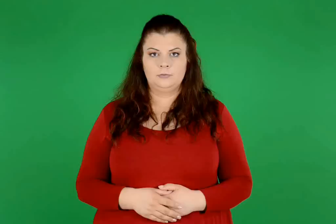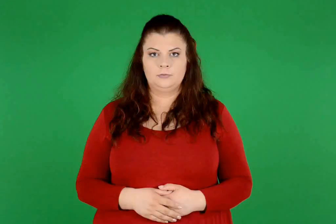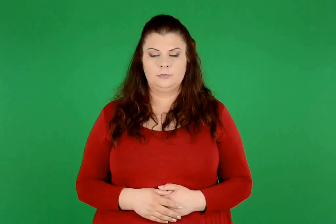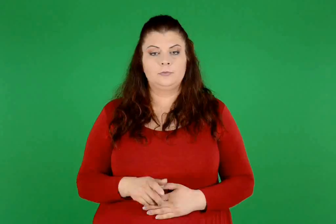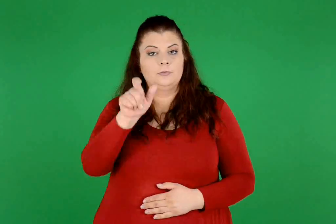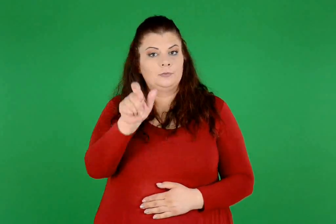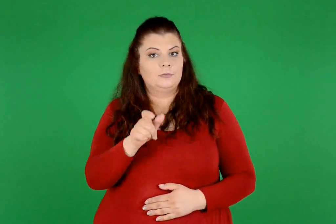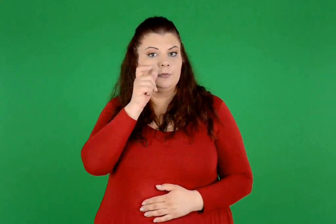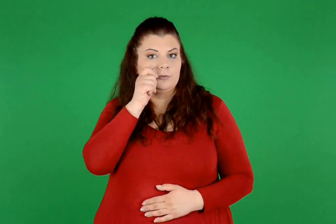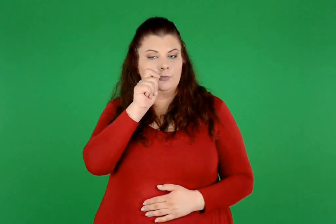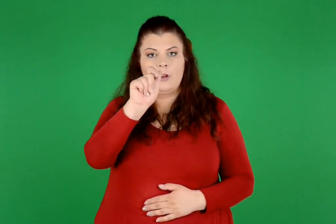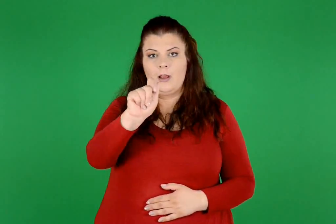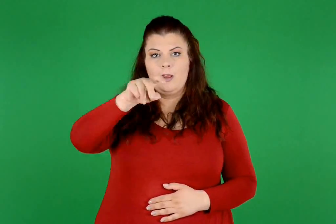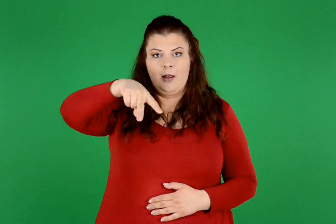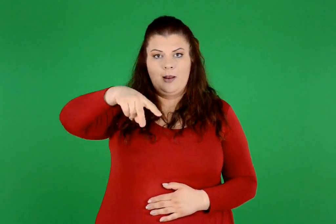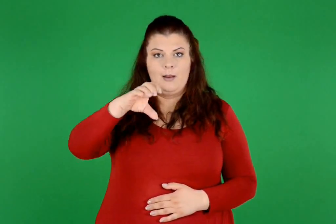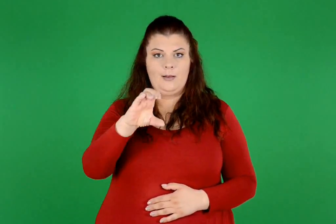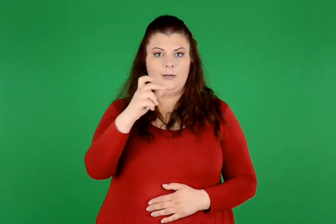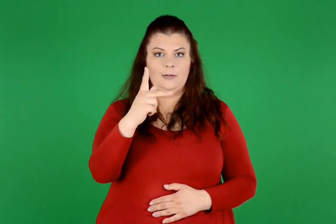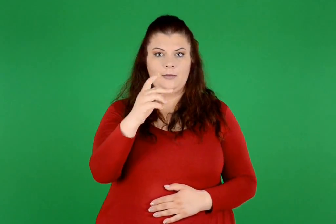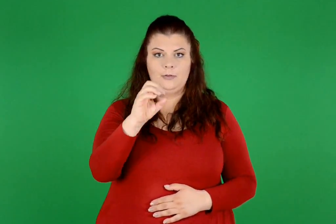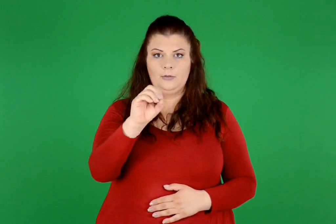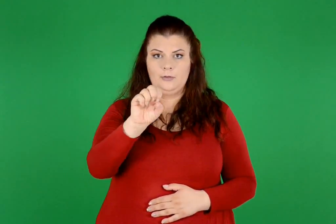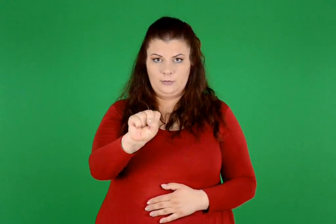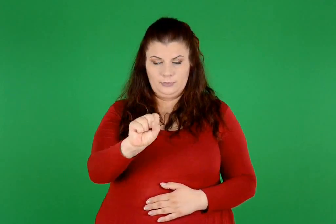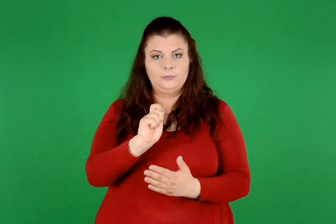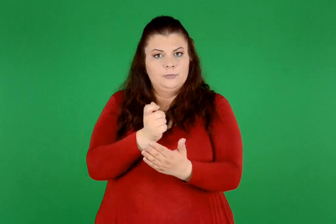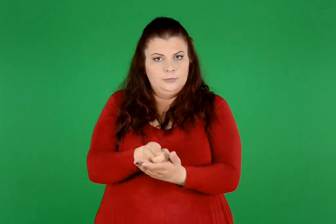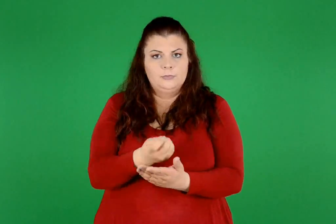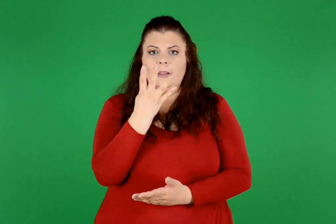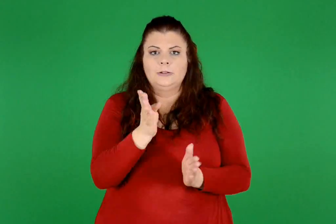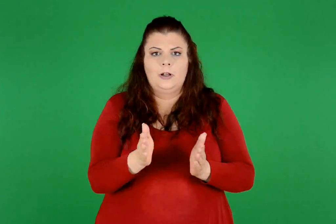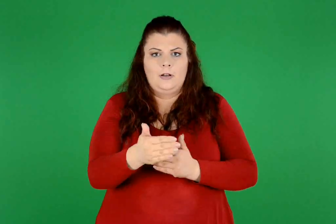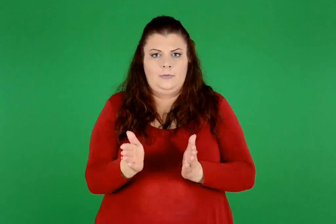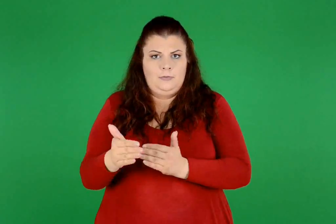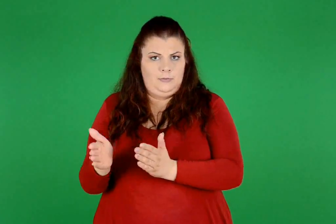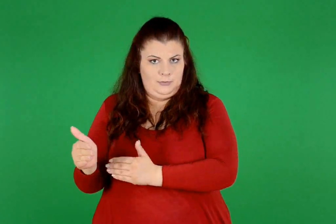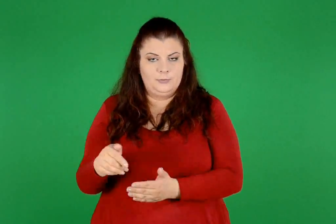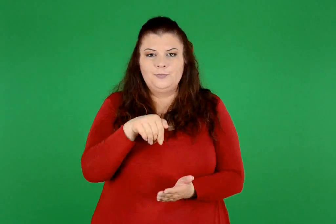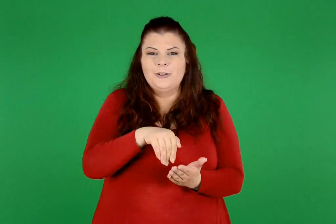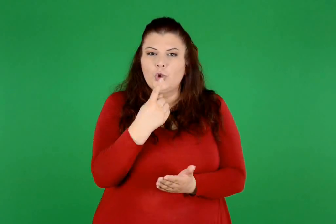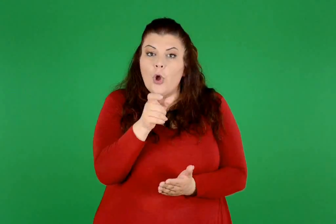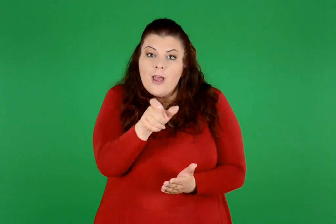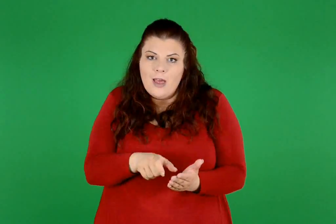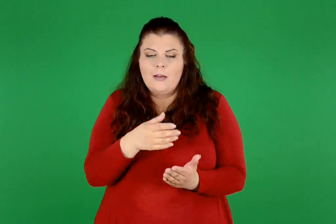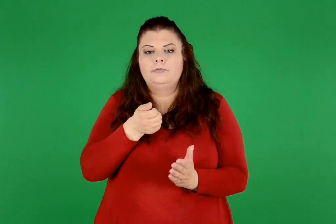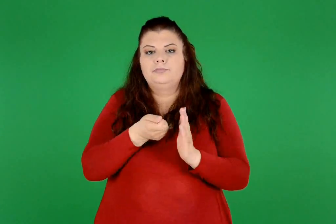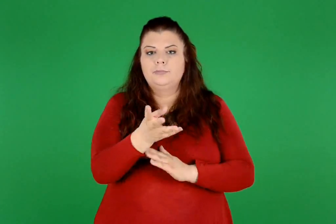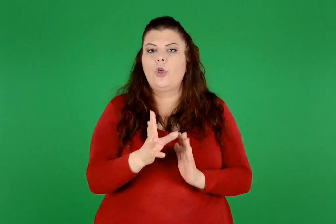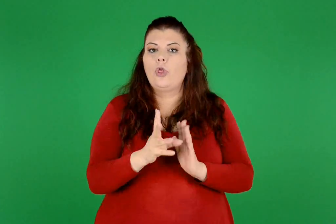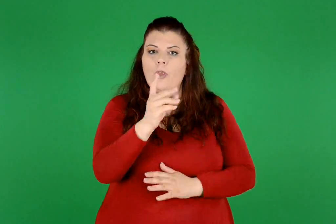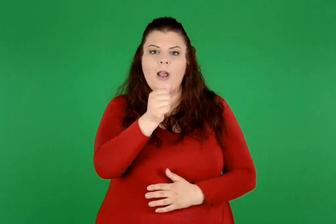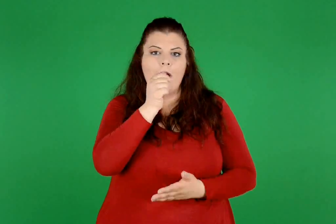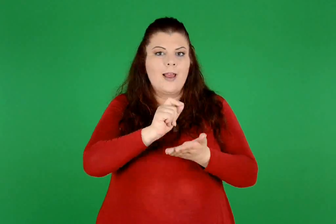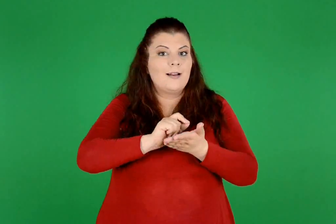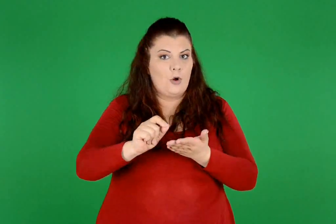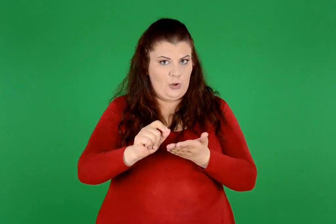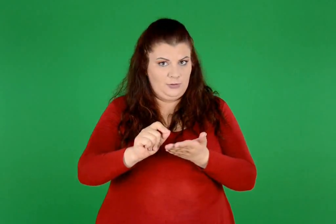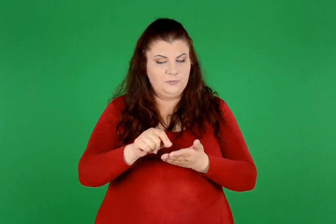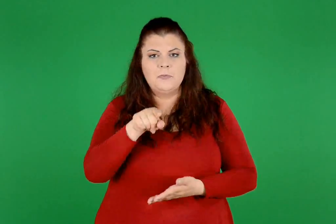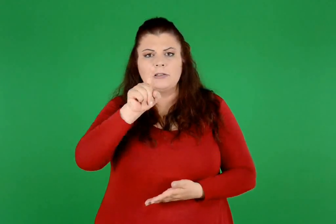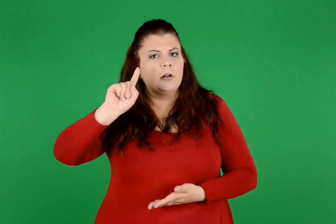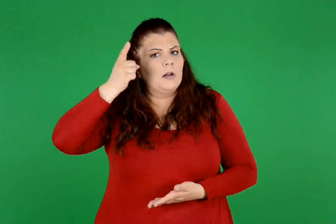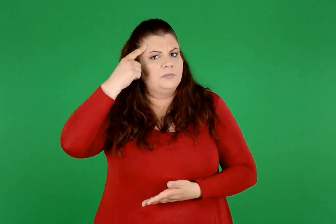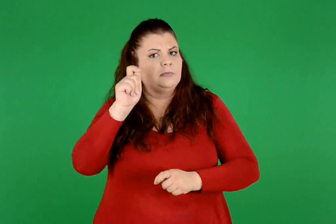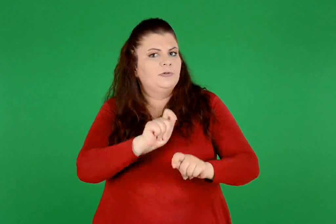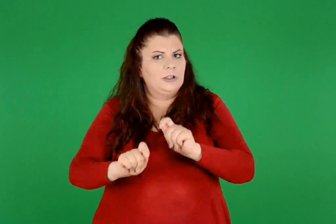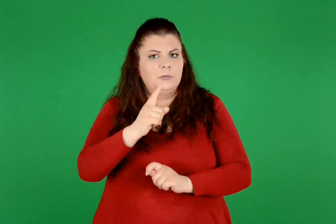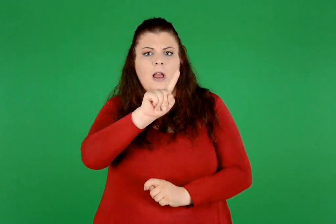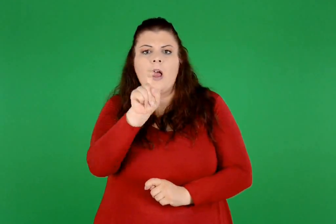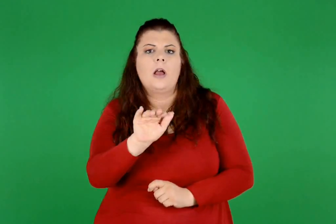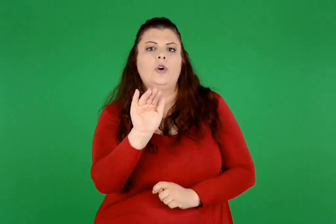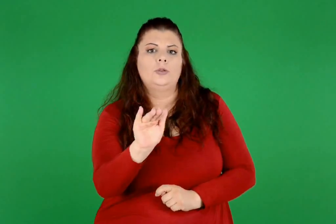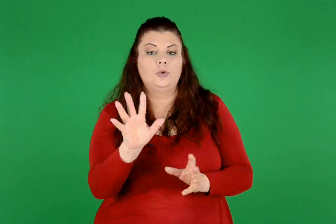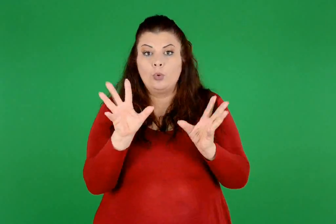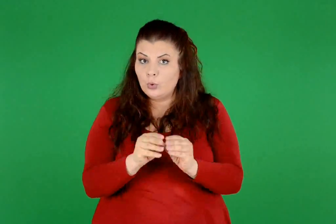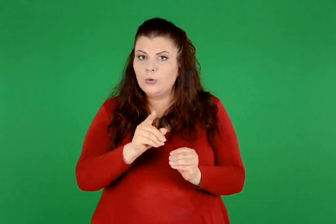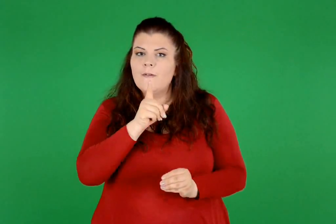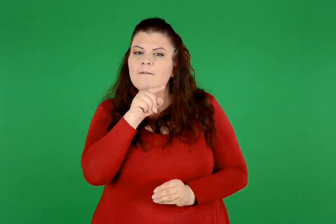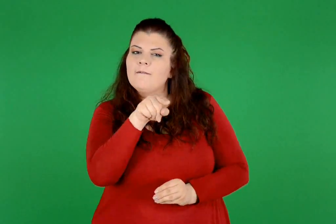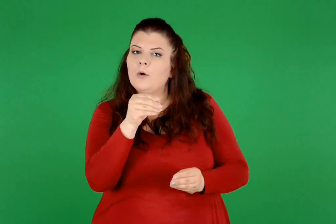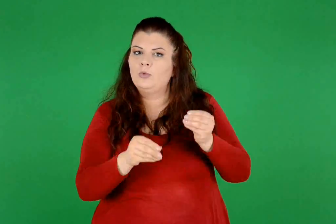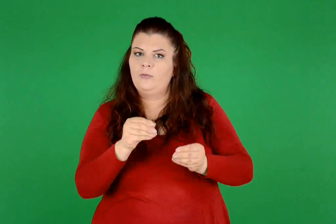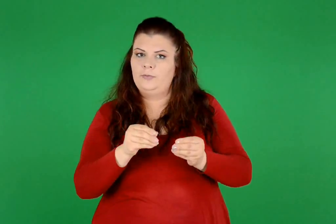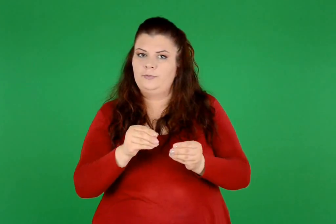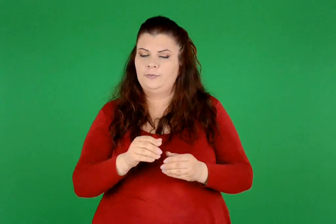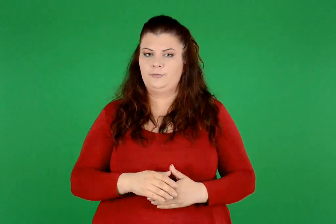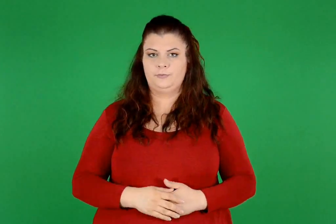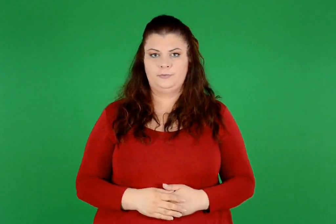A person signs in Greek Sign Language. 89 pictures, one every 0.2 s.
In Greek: ο αλέκος αγόρασε 4 κουτιά με νερομπογιές. κάθε κουτί είχε 12 νερομπογιές. διατύπωσε μια ερώτηση για αυτό το πρόβλημα
